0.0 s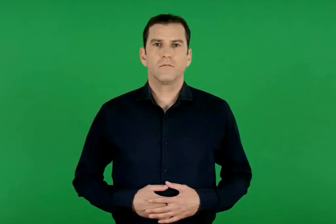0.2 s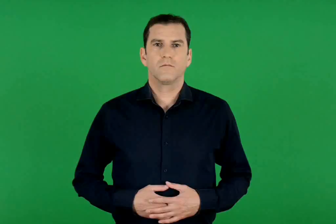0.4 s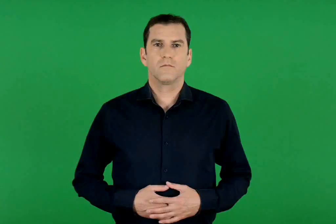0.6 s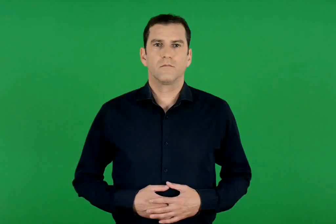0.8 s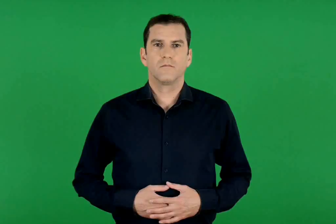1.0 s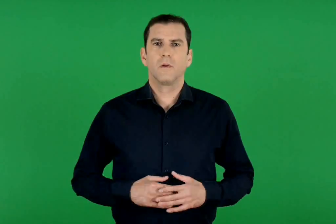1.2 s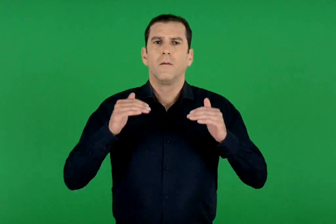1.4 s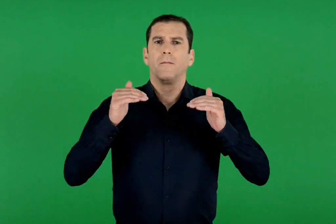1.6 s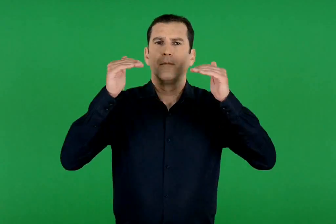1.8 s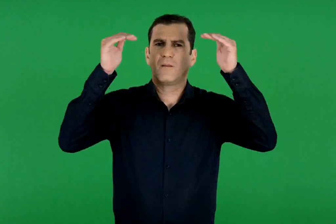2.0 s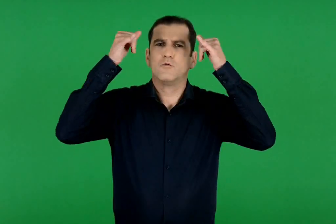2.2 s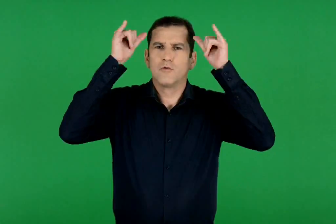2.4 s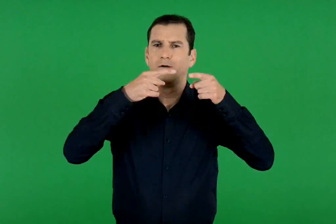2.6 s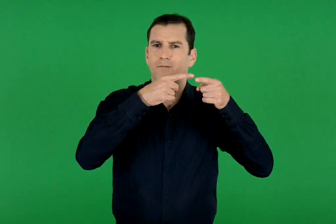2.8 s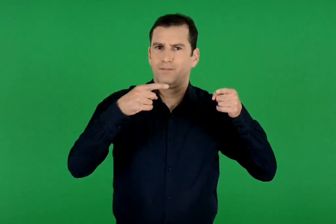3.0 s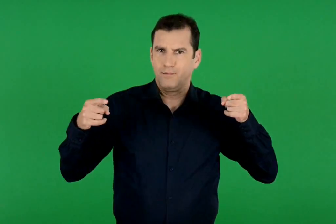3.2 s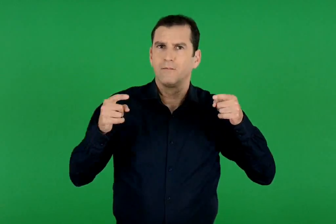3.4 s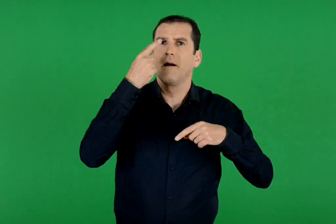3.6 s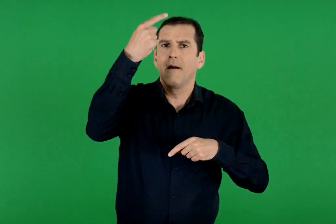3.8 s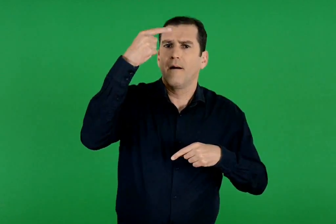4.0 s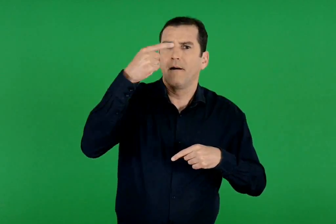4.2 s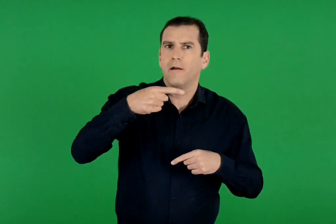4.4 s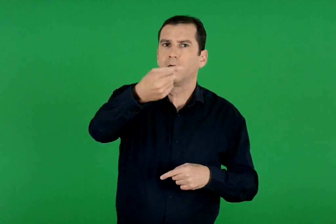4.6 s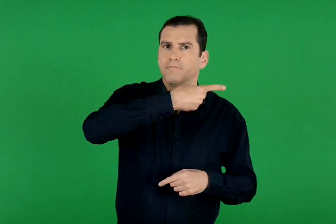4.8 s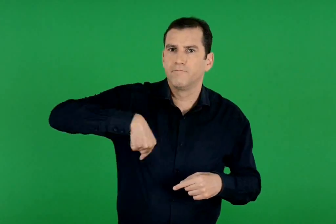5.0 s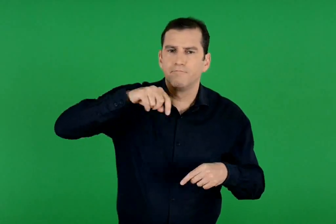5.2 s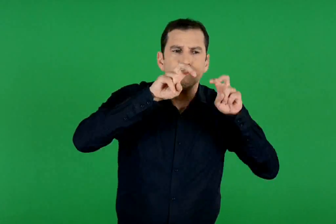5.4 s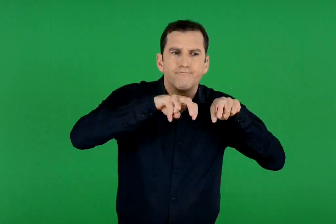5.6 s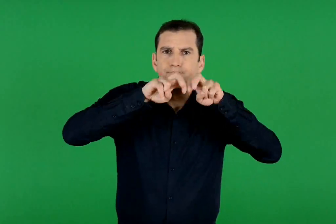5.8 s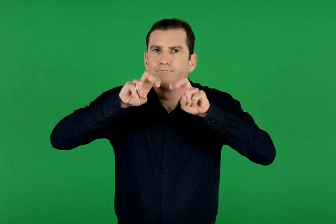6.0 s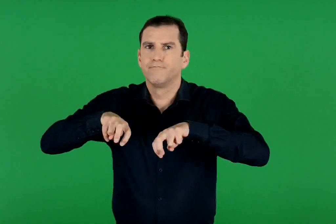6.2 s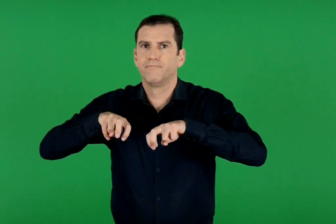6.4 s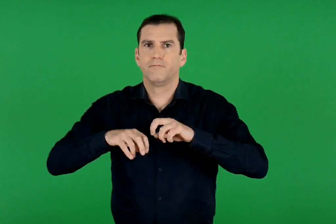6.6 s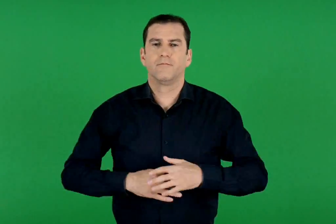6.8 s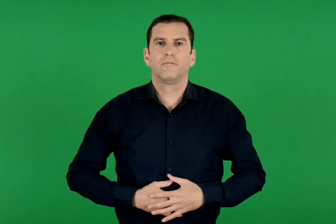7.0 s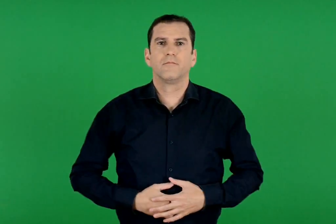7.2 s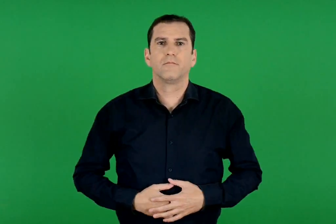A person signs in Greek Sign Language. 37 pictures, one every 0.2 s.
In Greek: ερευνούμε για καθένα από τα παραπάνω ζώα:
